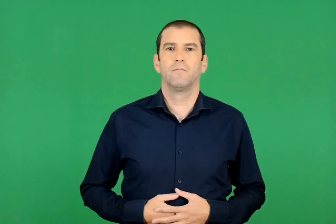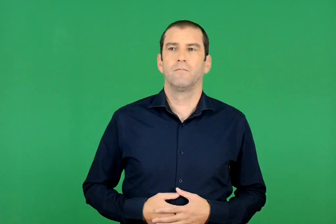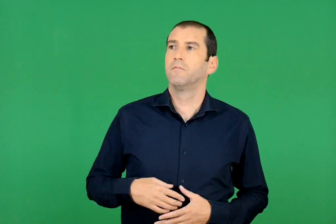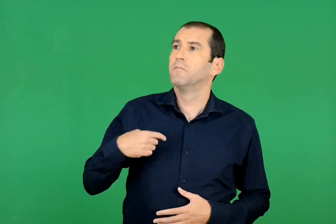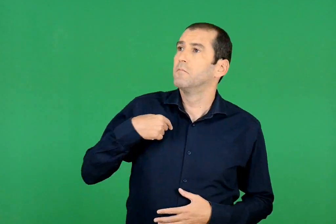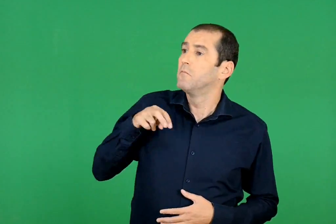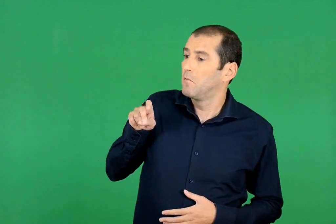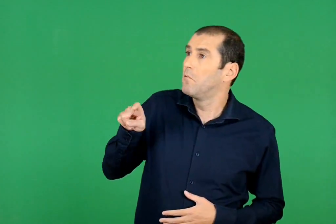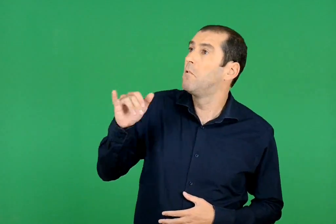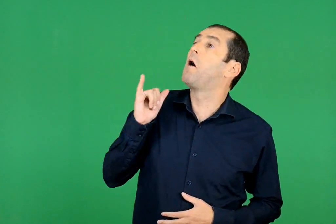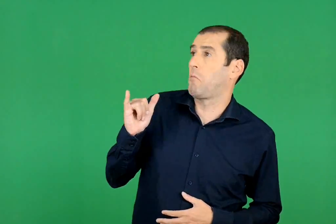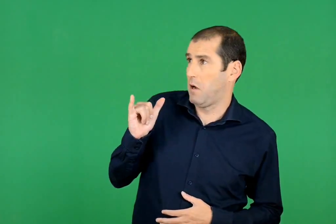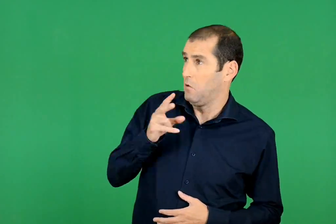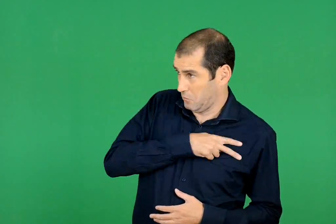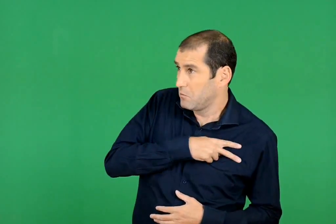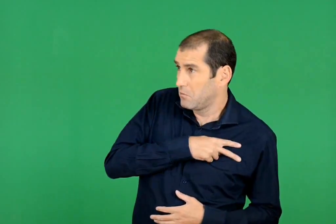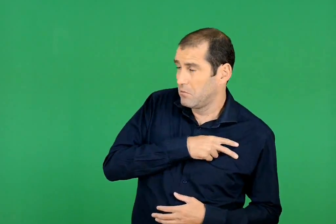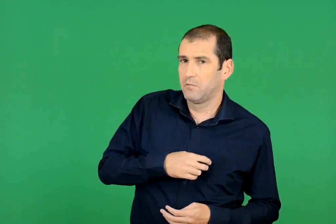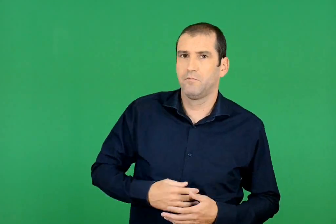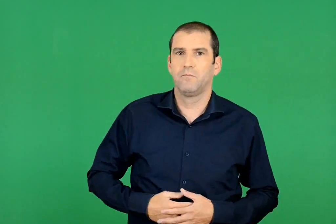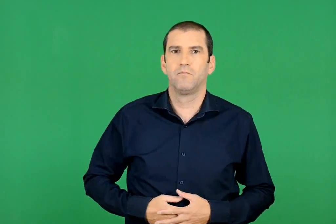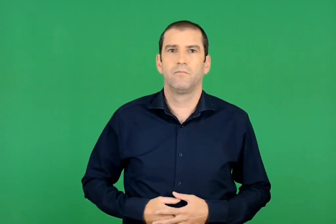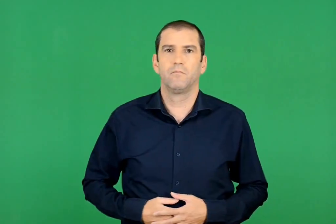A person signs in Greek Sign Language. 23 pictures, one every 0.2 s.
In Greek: δεν περπατούσα ακόµη , έτσι ;
